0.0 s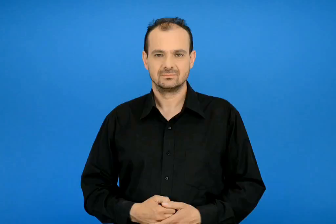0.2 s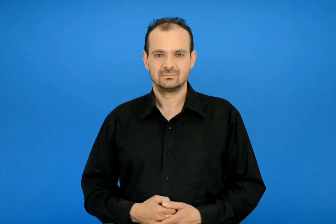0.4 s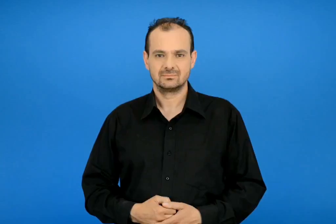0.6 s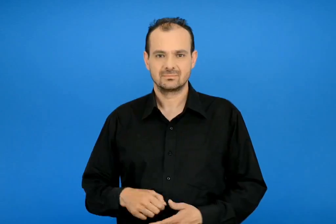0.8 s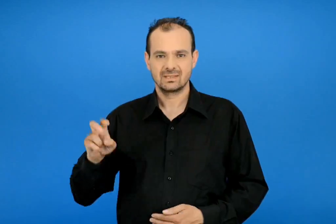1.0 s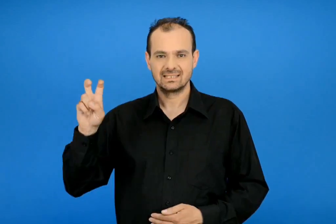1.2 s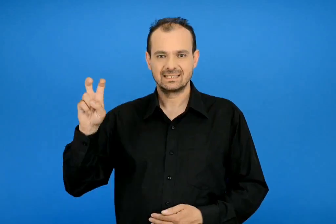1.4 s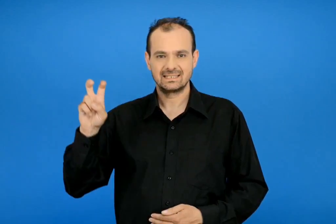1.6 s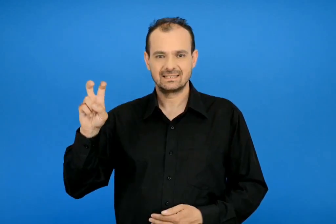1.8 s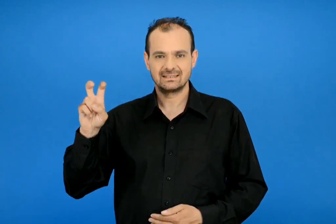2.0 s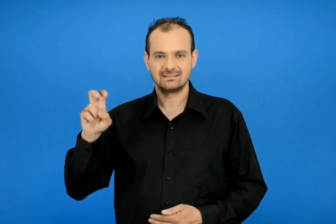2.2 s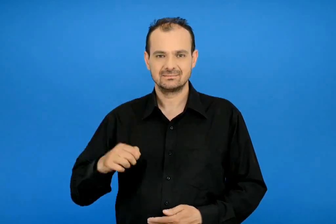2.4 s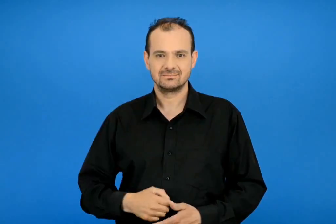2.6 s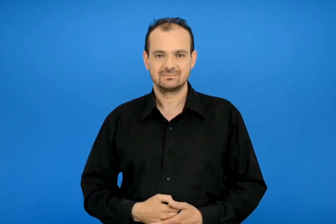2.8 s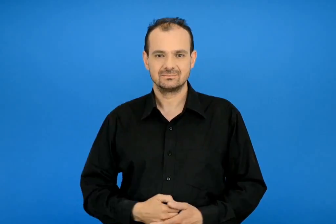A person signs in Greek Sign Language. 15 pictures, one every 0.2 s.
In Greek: χι
